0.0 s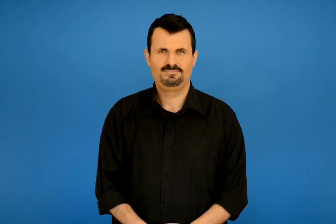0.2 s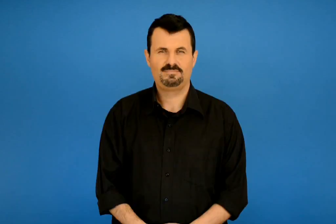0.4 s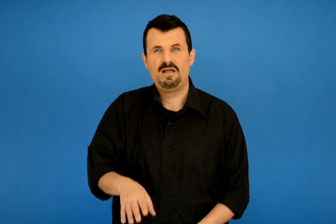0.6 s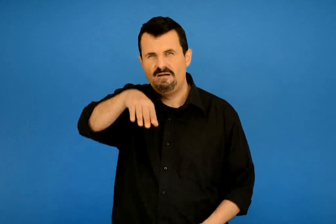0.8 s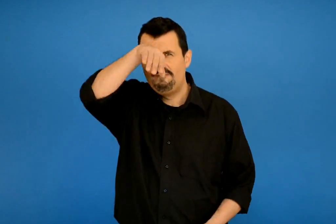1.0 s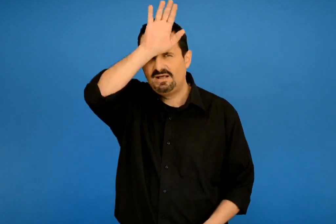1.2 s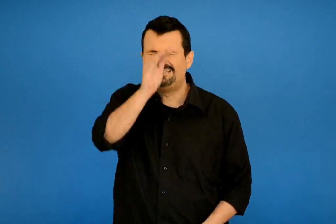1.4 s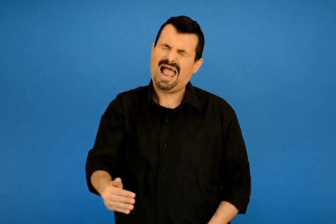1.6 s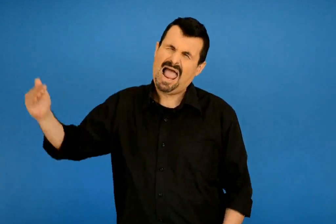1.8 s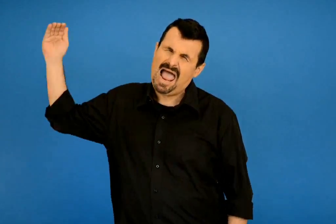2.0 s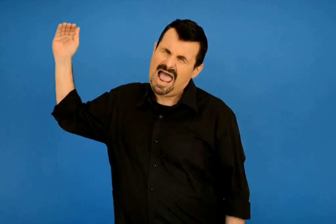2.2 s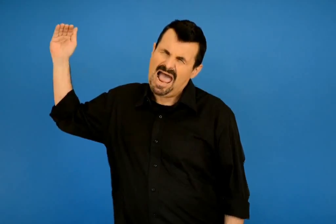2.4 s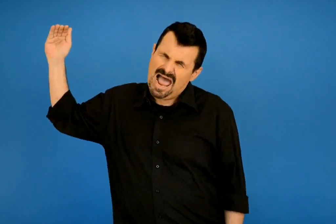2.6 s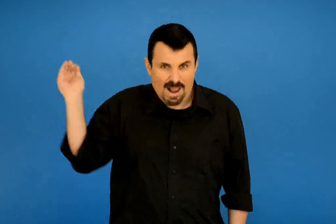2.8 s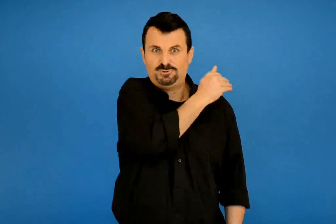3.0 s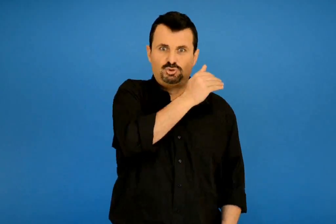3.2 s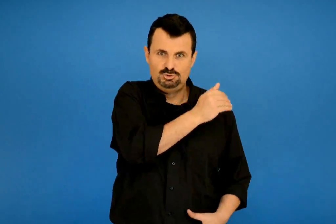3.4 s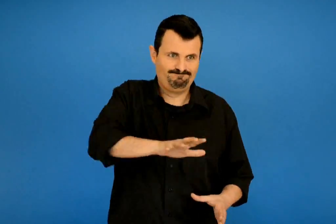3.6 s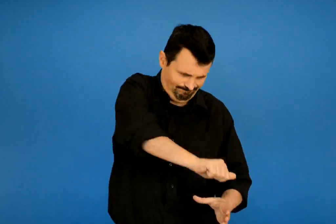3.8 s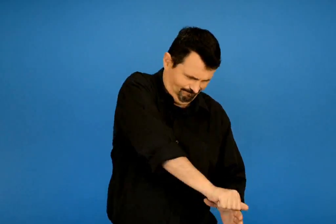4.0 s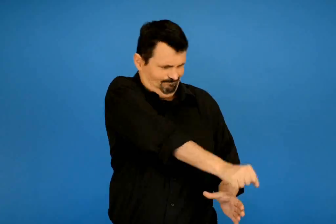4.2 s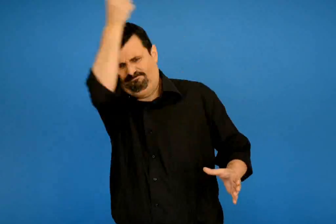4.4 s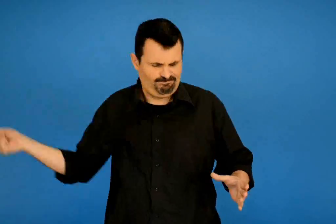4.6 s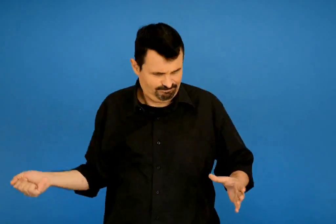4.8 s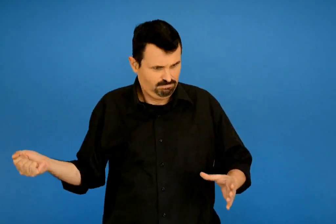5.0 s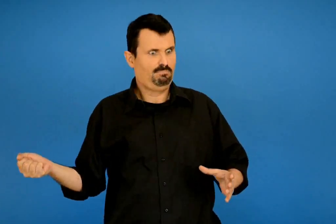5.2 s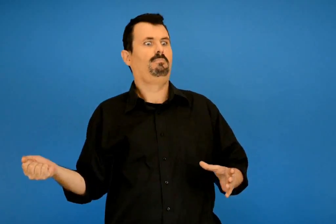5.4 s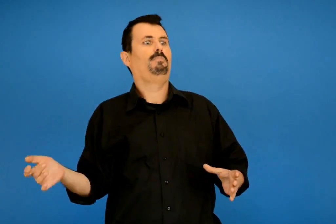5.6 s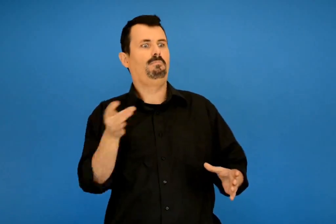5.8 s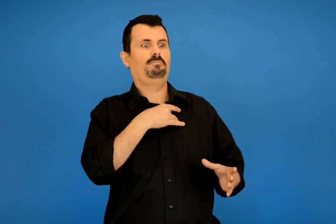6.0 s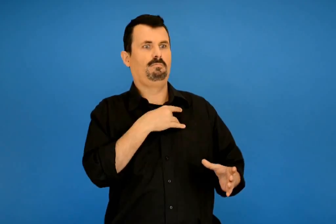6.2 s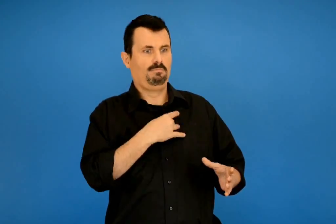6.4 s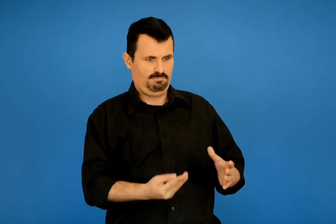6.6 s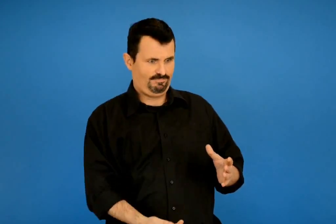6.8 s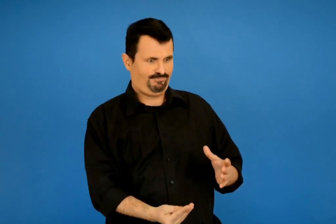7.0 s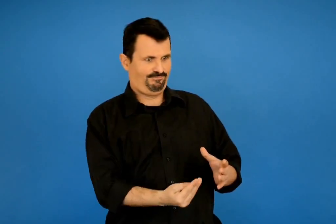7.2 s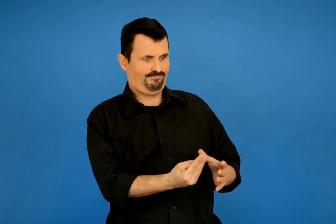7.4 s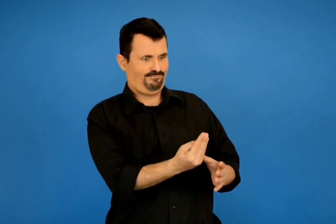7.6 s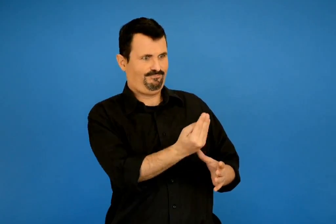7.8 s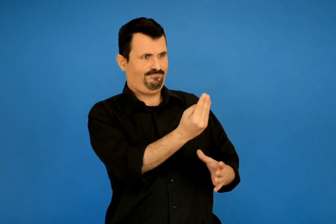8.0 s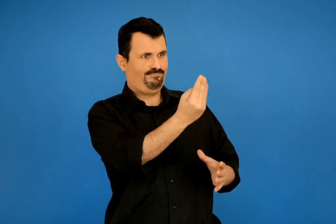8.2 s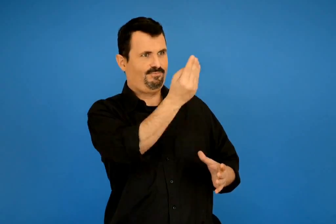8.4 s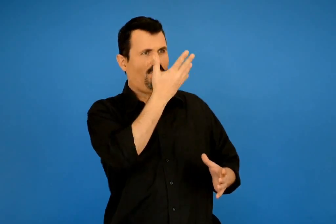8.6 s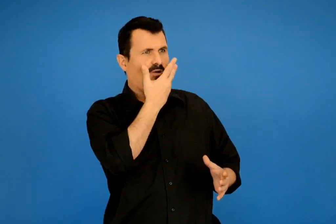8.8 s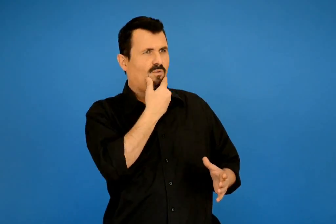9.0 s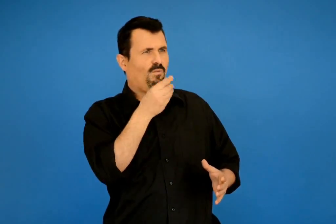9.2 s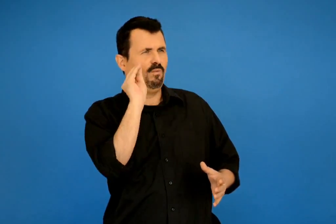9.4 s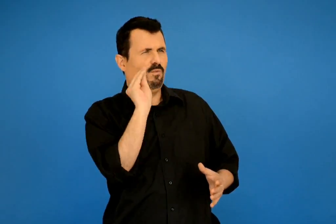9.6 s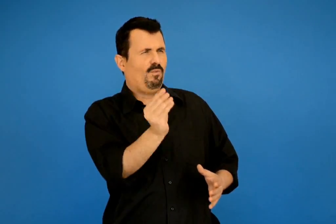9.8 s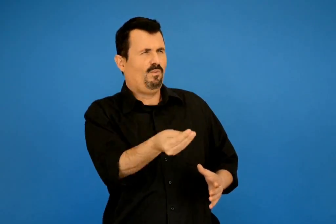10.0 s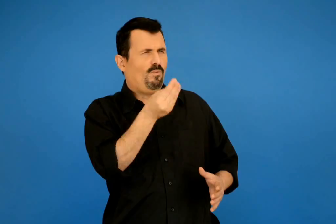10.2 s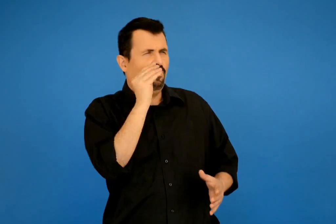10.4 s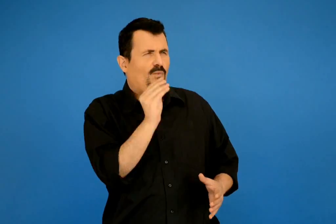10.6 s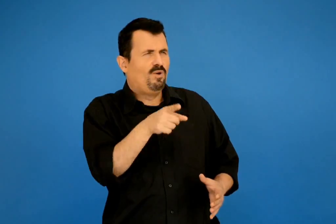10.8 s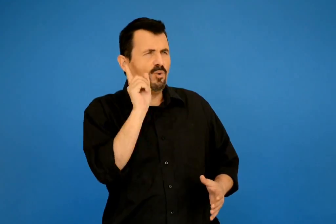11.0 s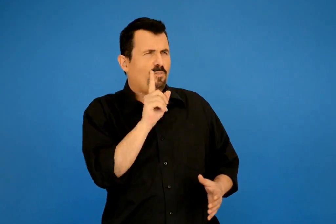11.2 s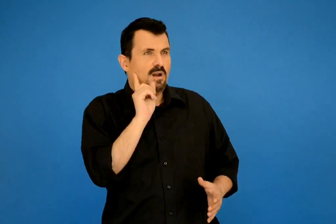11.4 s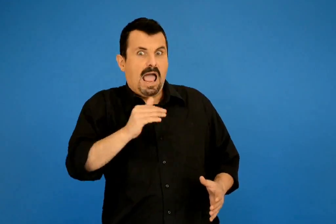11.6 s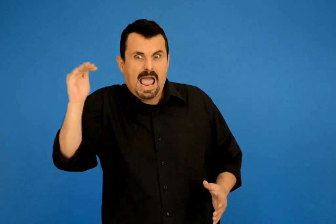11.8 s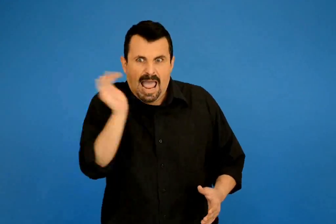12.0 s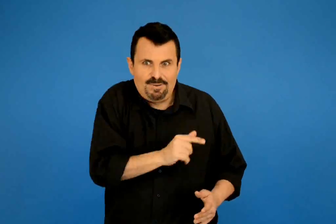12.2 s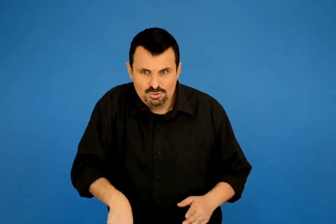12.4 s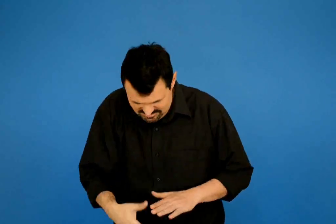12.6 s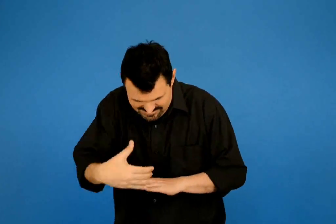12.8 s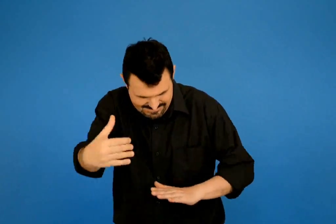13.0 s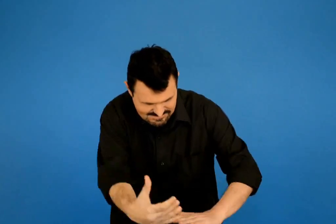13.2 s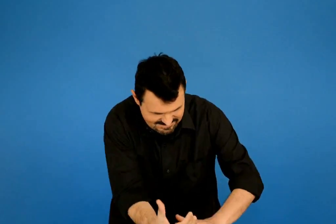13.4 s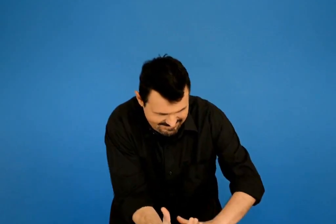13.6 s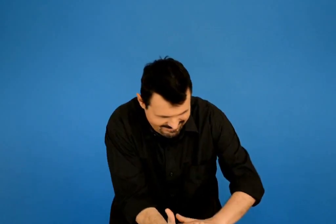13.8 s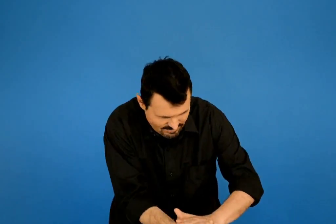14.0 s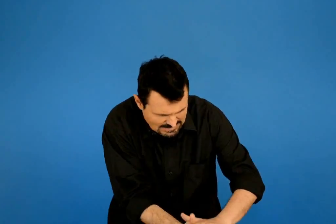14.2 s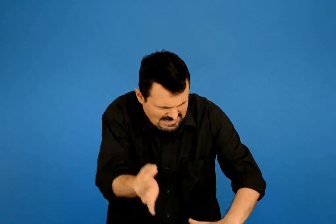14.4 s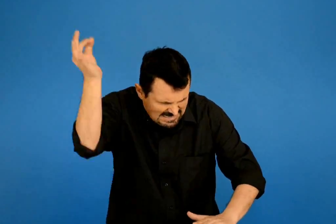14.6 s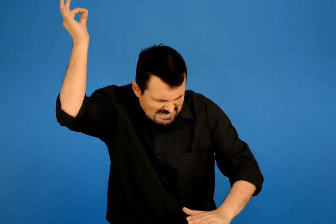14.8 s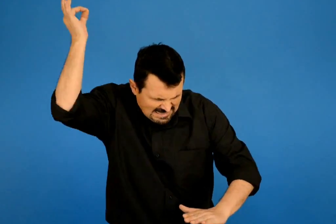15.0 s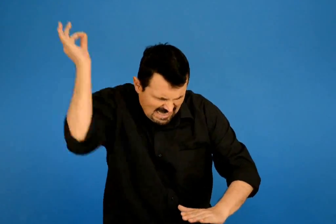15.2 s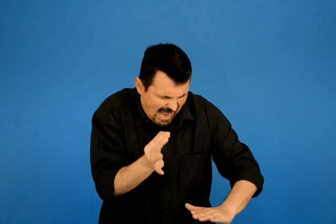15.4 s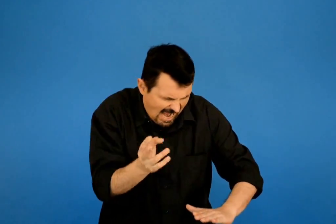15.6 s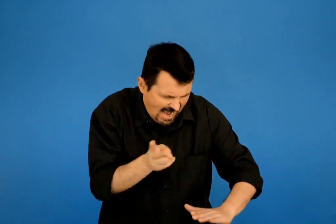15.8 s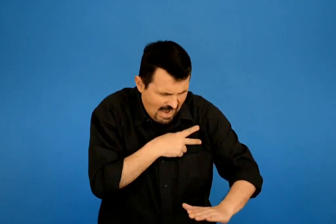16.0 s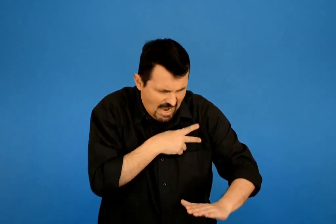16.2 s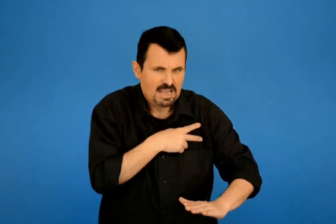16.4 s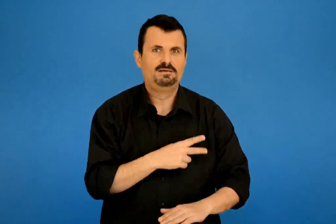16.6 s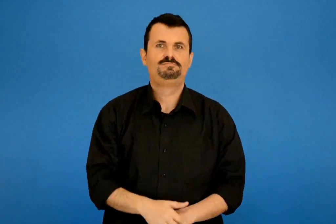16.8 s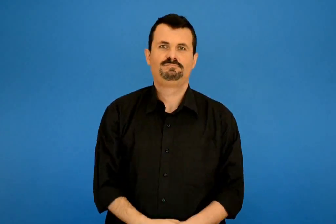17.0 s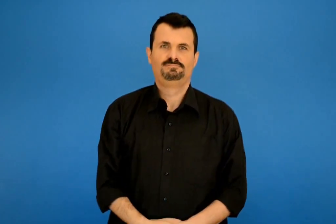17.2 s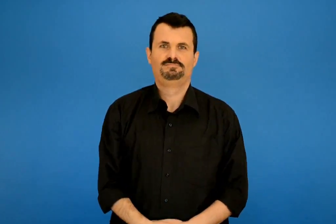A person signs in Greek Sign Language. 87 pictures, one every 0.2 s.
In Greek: αυτός όμως δε χάνει καιρό και σηκώνει το κοφίνι και από κάτω βγαίνει μια ωραιότατη κοπέλα της βάζει το παντόφλι και της ήρθε ίσα ίσα
